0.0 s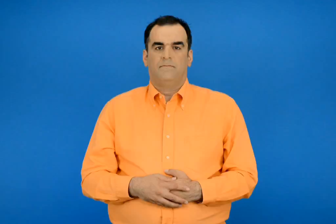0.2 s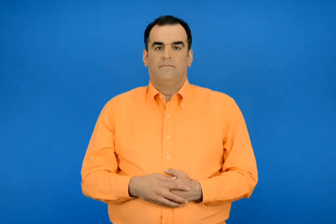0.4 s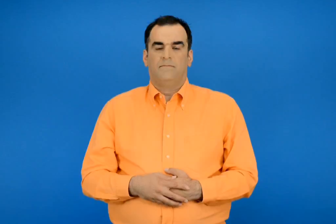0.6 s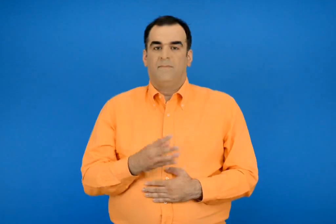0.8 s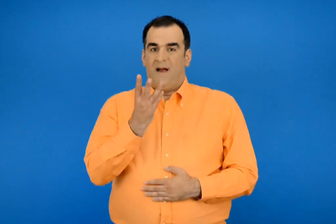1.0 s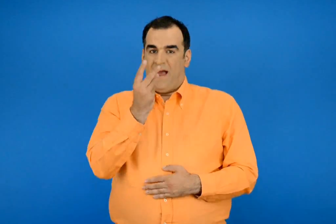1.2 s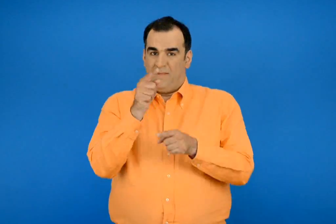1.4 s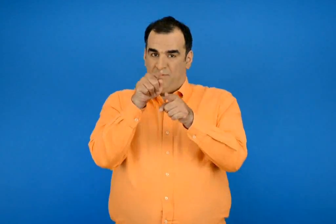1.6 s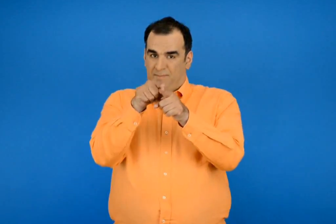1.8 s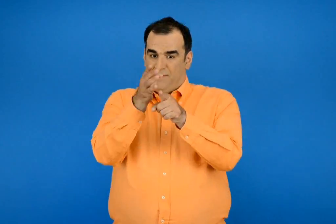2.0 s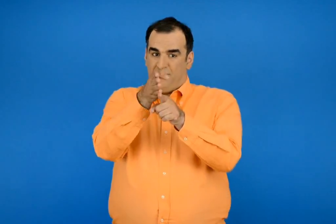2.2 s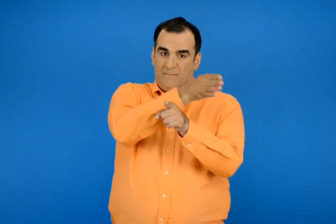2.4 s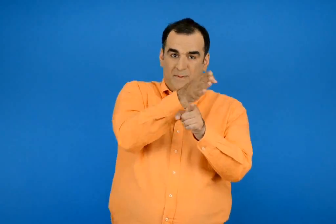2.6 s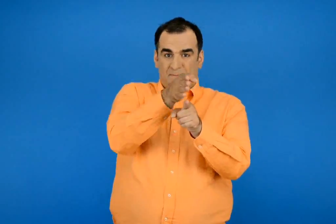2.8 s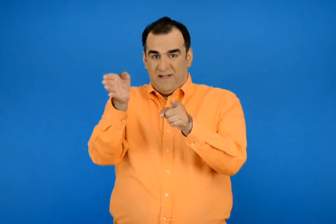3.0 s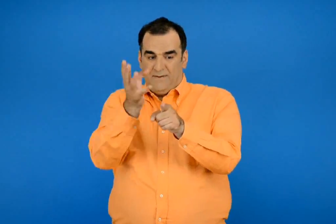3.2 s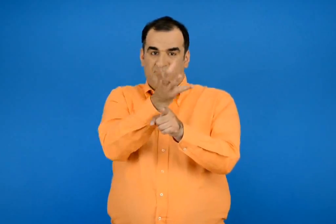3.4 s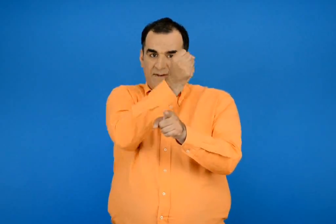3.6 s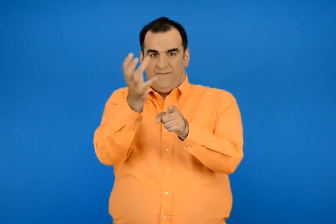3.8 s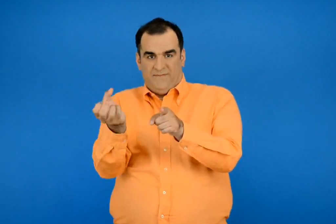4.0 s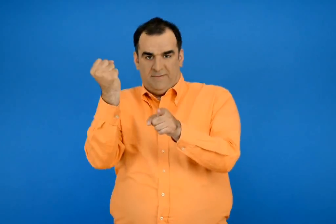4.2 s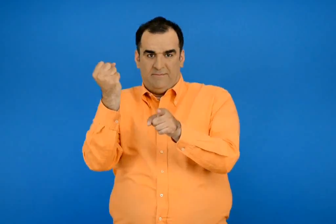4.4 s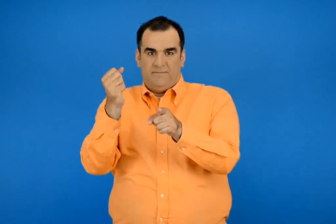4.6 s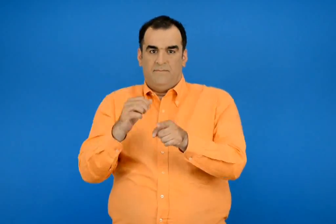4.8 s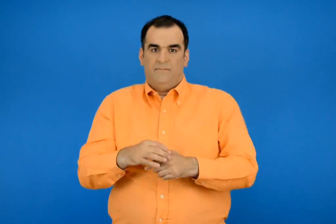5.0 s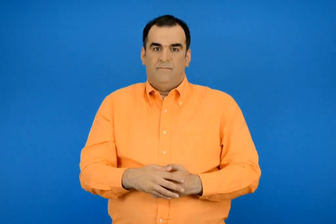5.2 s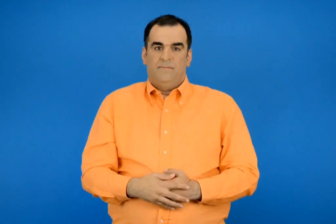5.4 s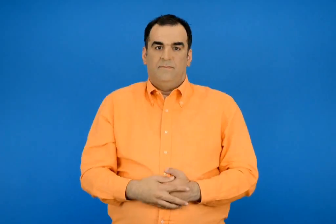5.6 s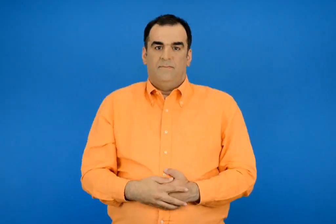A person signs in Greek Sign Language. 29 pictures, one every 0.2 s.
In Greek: βρίσκω τον αριθμό που βρίσκεται πριν και μετά
